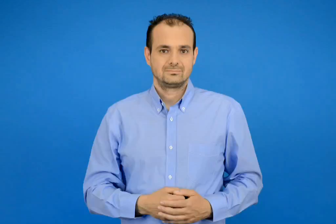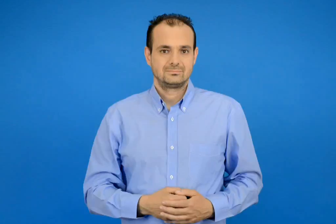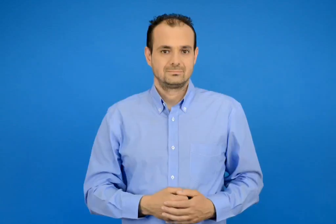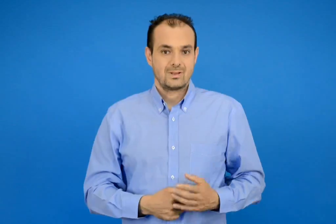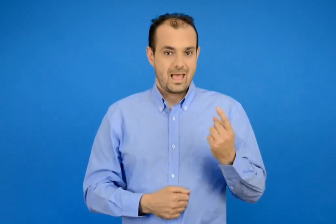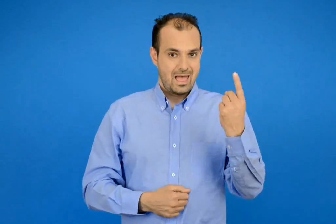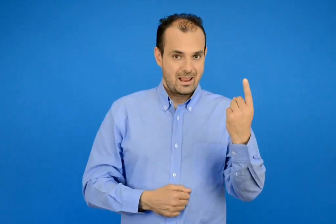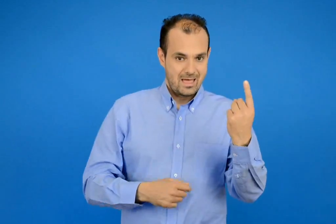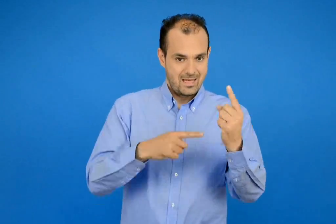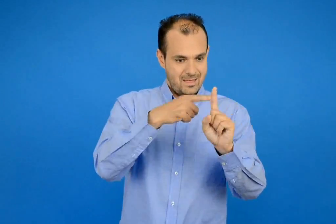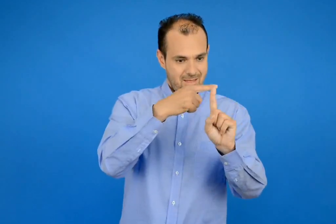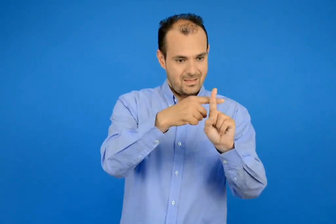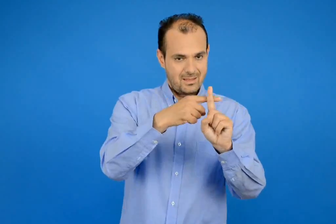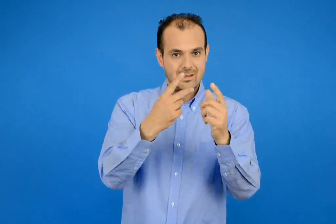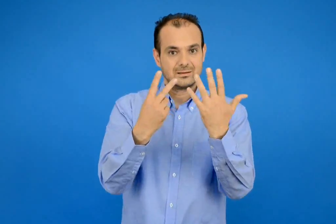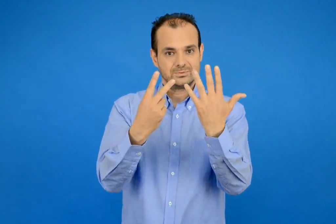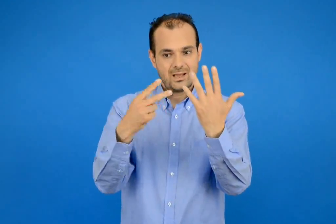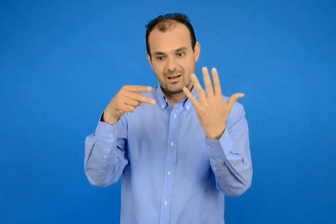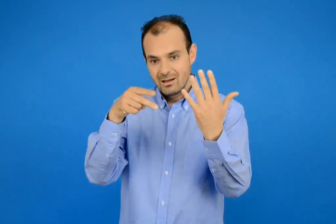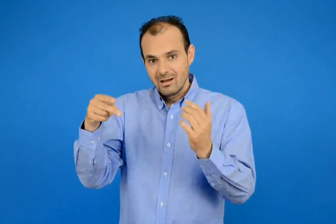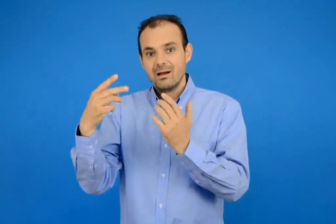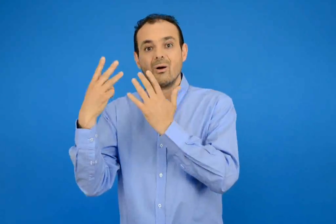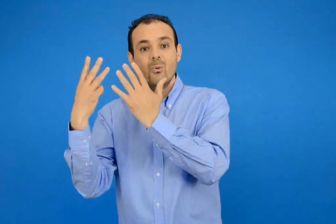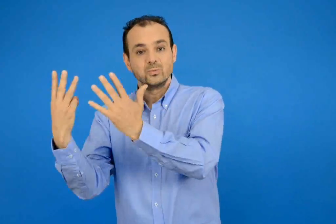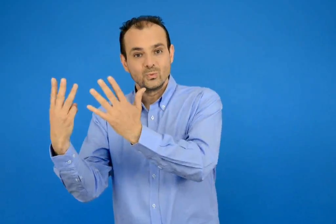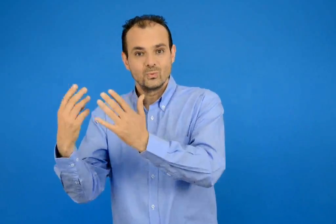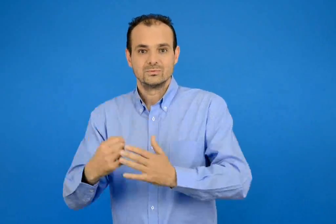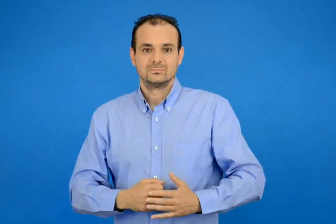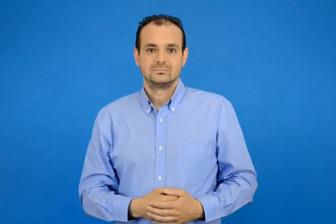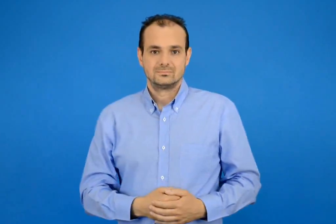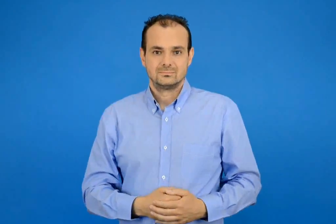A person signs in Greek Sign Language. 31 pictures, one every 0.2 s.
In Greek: 1 + 7 = 8
